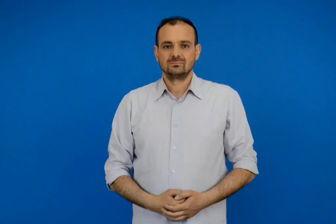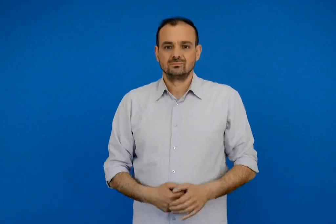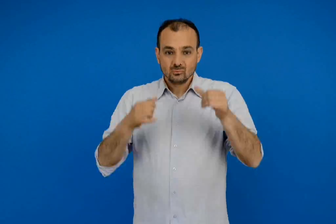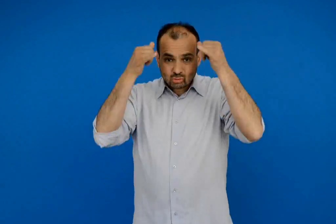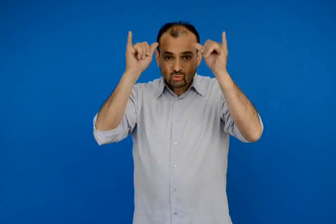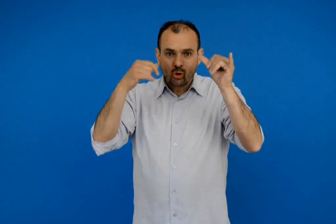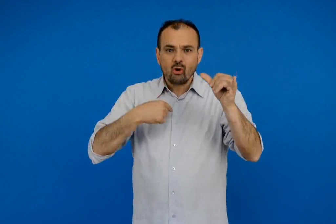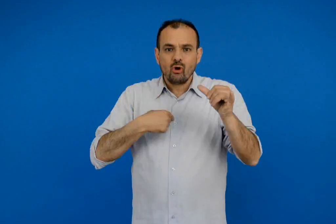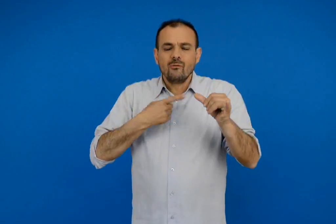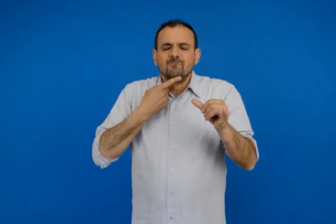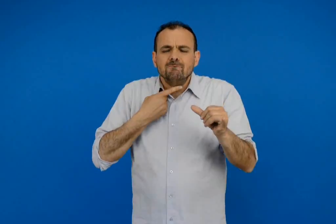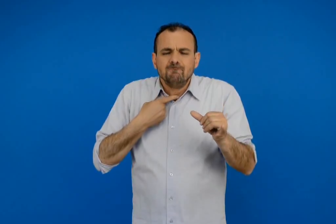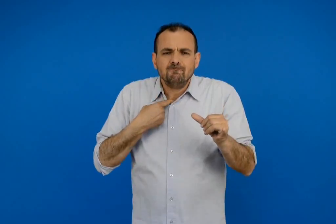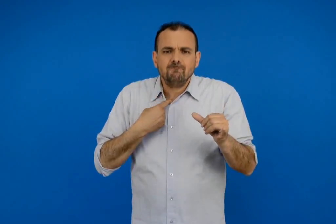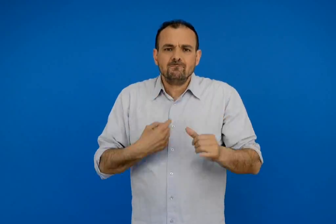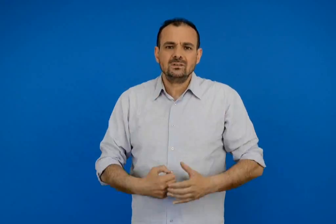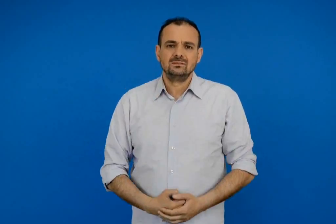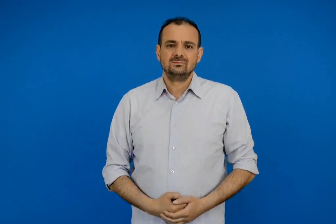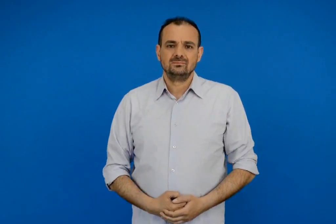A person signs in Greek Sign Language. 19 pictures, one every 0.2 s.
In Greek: το ζώο που μου αρέσει
